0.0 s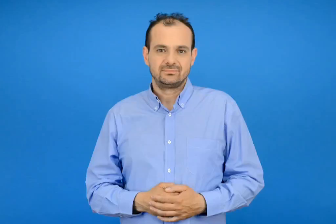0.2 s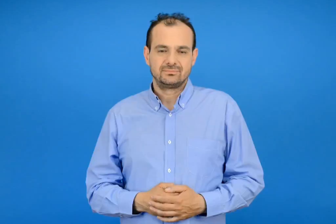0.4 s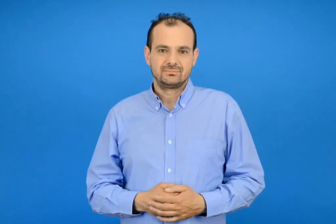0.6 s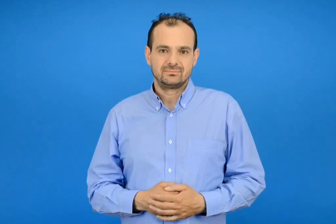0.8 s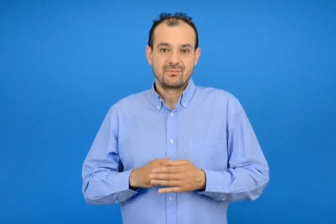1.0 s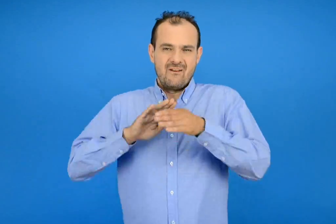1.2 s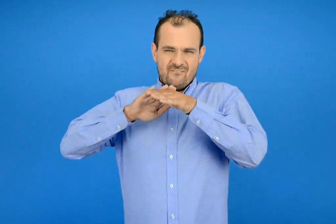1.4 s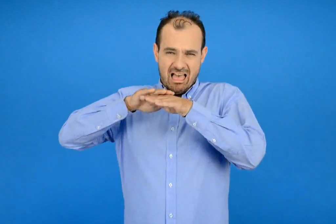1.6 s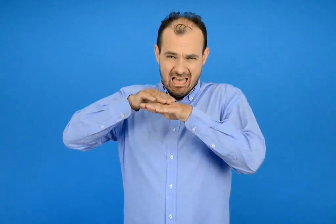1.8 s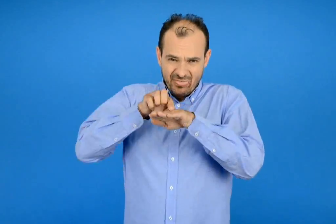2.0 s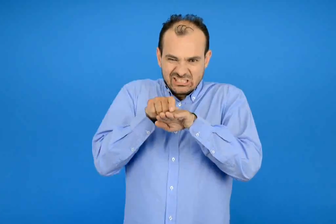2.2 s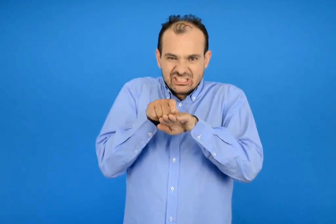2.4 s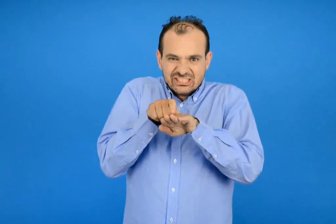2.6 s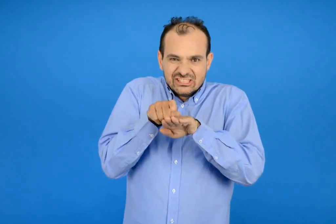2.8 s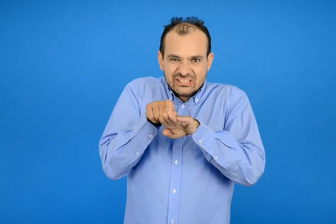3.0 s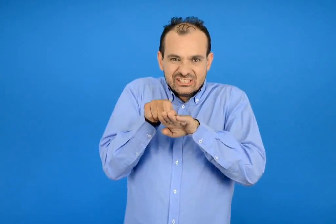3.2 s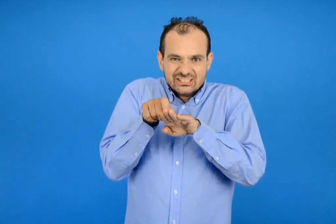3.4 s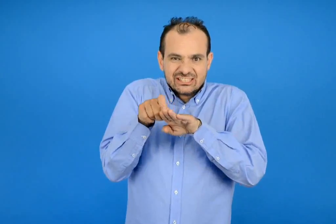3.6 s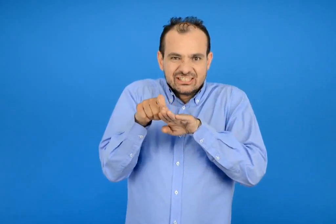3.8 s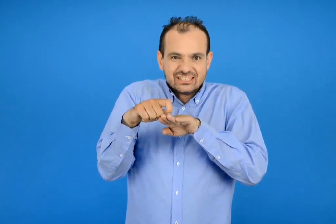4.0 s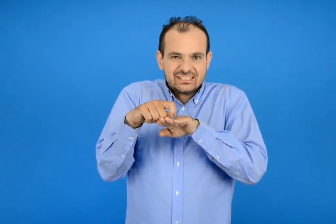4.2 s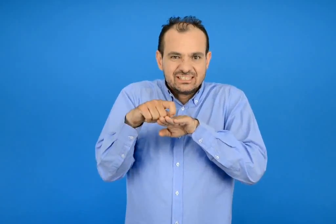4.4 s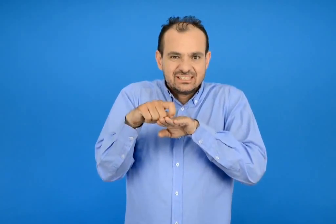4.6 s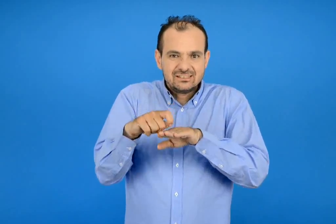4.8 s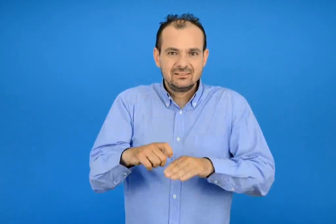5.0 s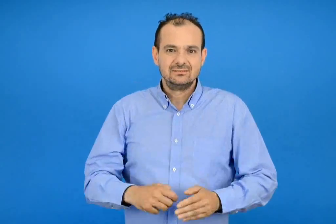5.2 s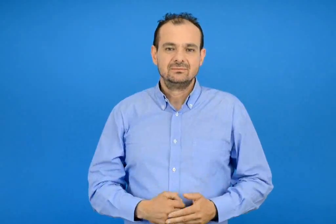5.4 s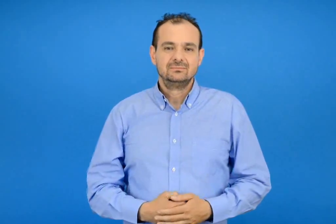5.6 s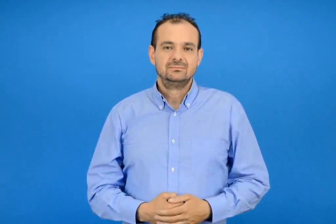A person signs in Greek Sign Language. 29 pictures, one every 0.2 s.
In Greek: γρύλος
